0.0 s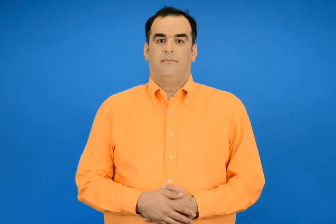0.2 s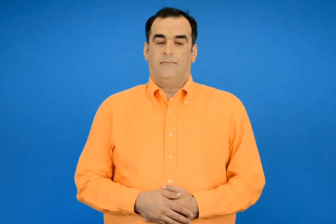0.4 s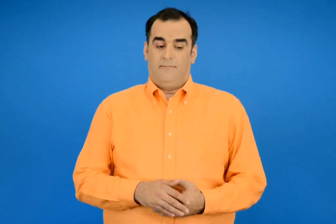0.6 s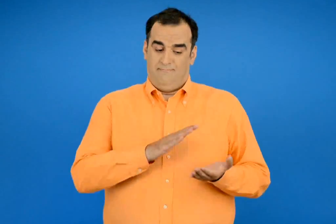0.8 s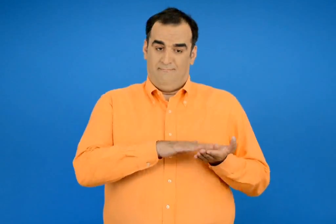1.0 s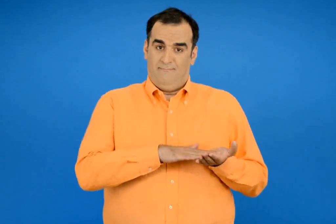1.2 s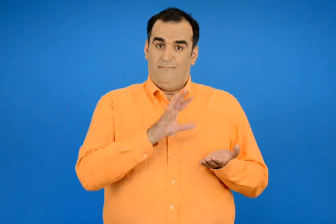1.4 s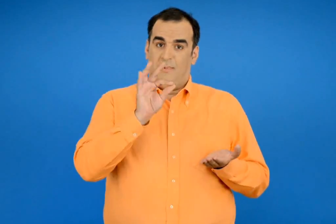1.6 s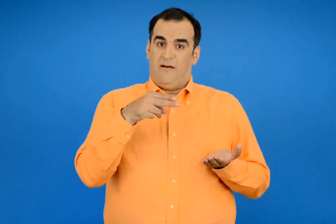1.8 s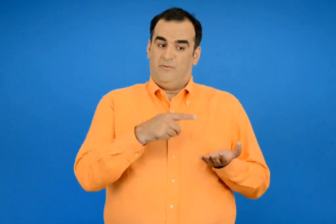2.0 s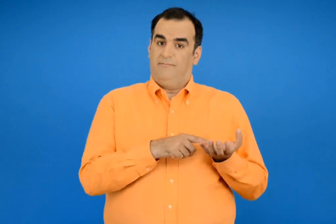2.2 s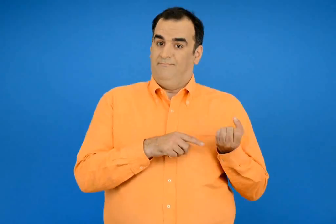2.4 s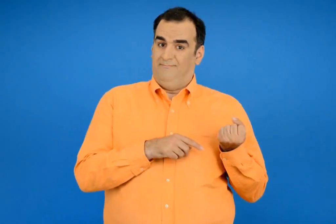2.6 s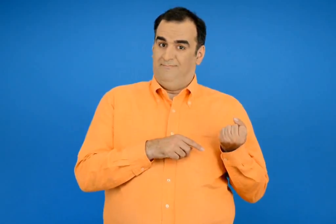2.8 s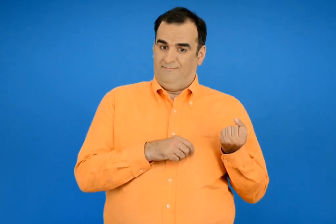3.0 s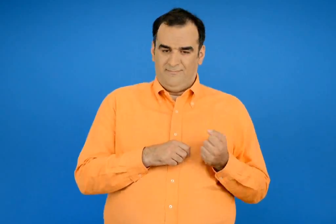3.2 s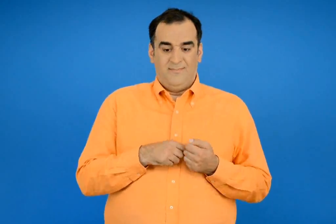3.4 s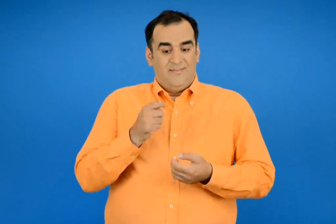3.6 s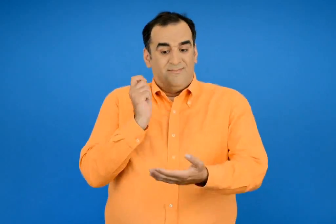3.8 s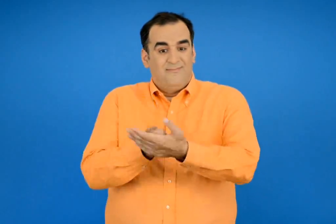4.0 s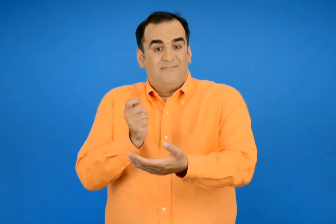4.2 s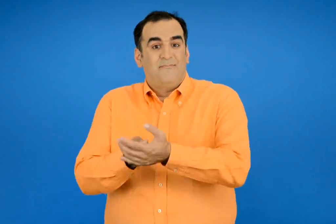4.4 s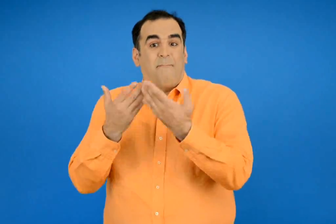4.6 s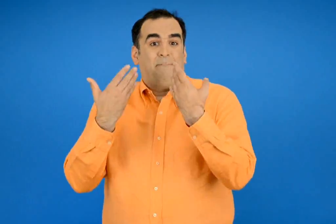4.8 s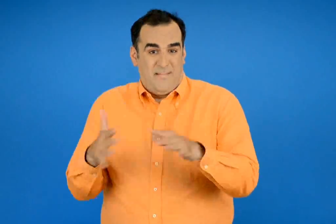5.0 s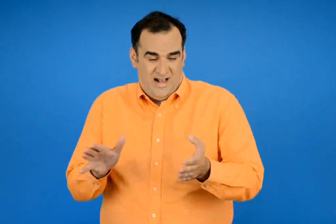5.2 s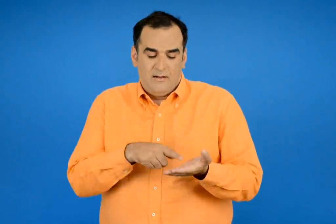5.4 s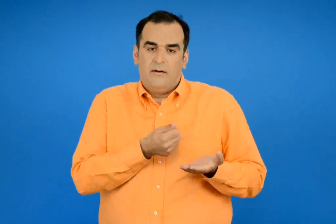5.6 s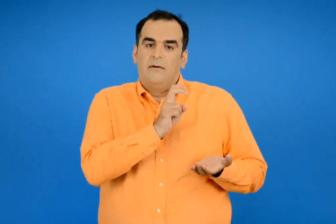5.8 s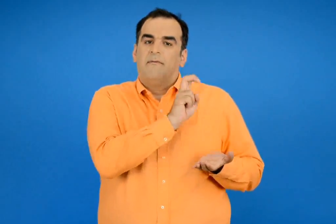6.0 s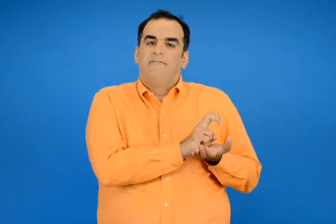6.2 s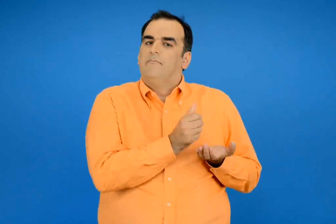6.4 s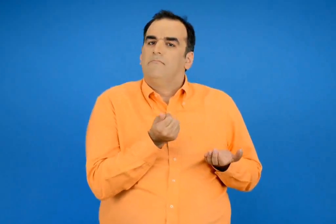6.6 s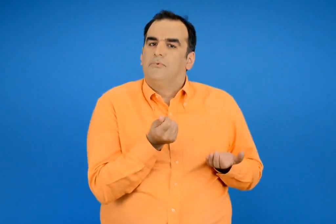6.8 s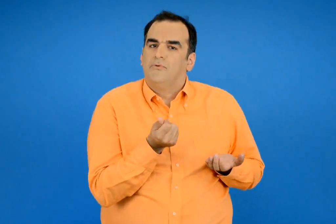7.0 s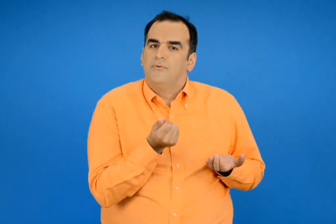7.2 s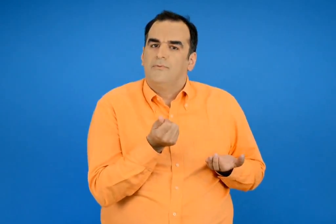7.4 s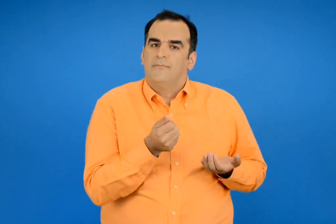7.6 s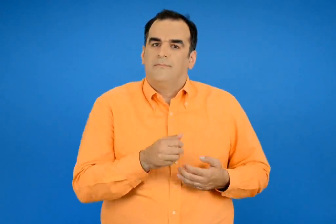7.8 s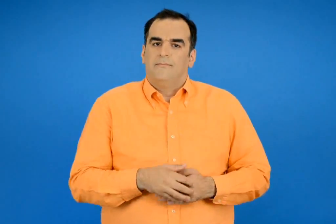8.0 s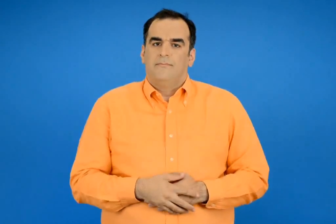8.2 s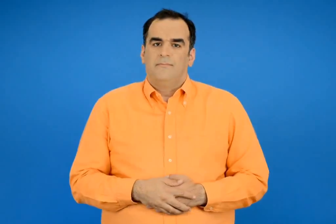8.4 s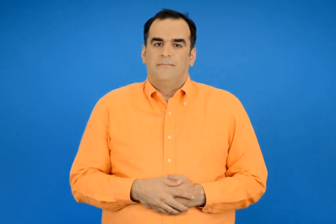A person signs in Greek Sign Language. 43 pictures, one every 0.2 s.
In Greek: είχαν 50 € ποσά χρήματα τους έμειναν μετά την αγορά ;
